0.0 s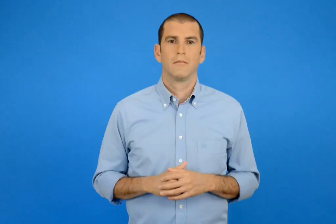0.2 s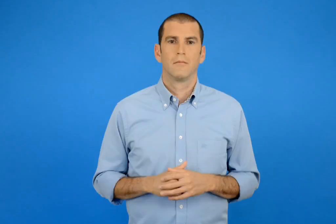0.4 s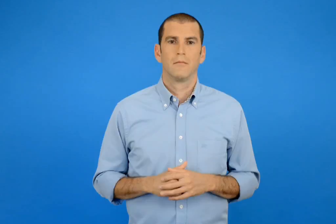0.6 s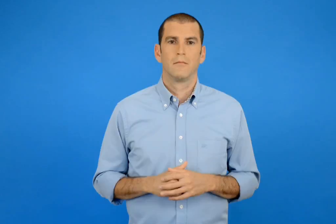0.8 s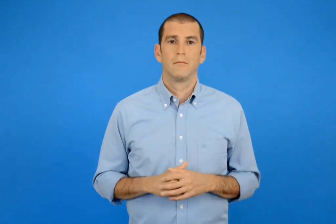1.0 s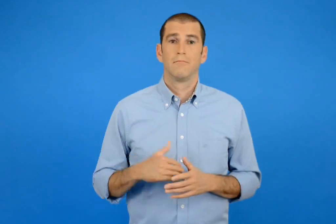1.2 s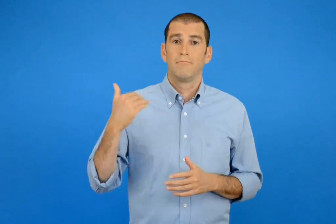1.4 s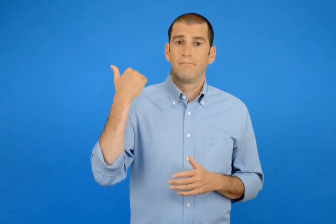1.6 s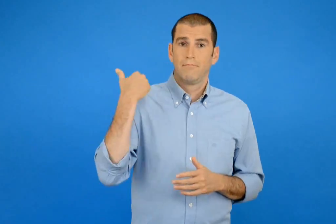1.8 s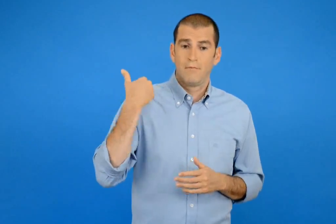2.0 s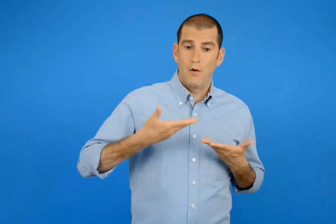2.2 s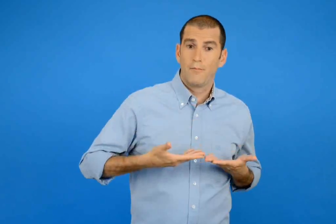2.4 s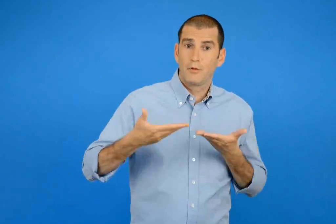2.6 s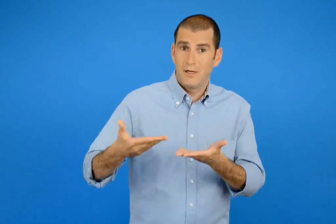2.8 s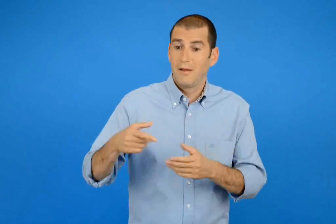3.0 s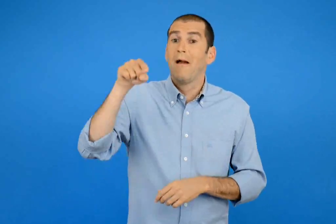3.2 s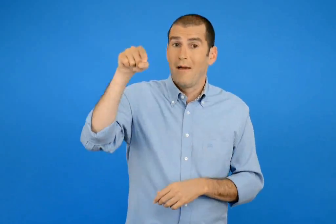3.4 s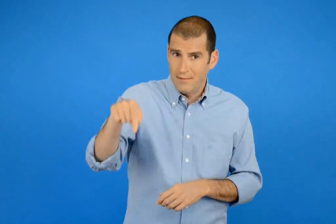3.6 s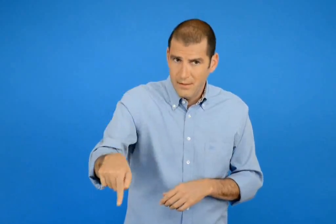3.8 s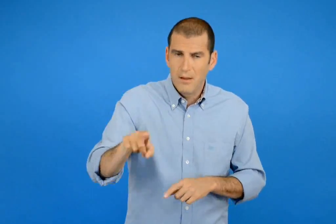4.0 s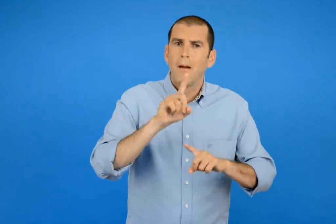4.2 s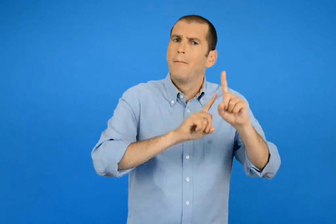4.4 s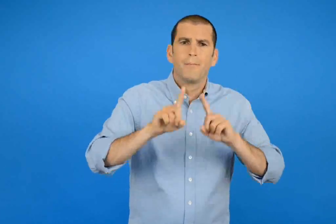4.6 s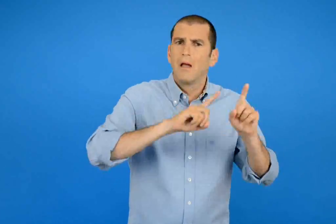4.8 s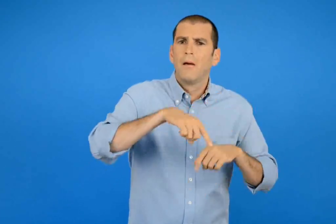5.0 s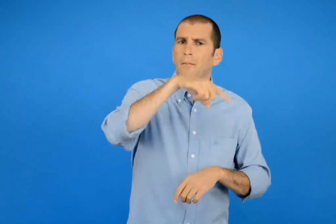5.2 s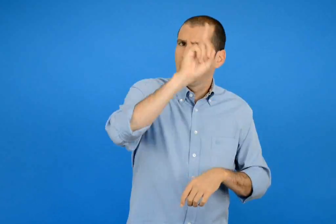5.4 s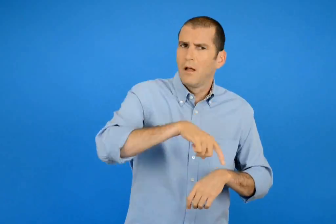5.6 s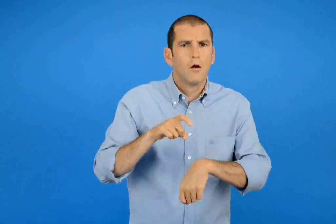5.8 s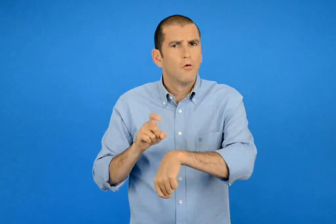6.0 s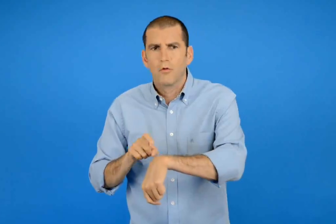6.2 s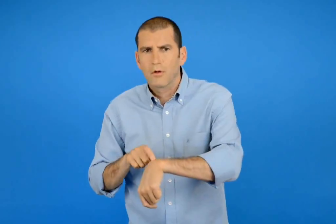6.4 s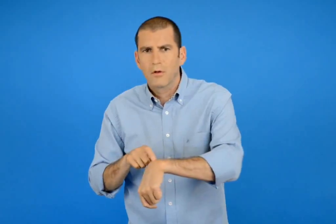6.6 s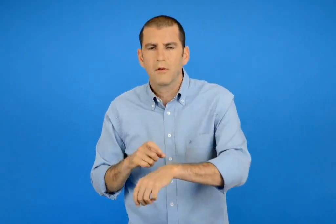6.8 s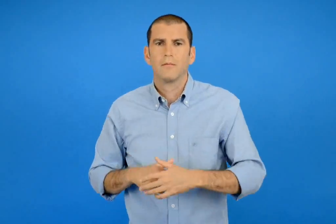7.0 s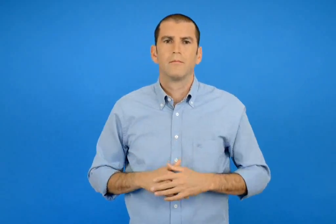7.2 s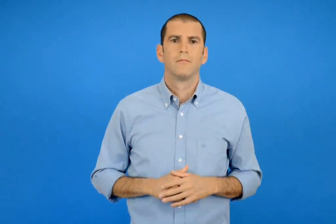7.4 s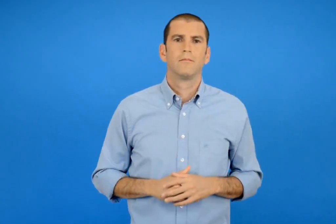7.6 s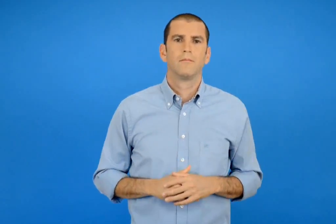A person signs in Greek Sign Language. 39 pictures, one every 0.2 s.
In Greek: ποια μέρα και ωρά πρέπει να είμαστε εκεί που μας προσκαλούν ;
